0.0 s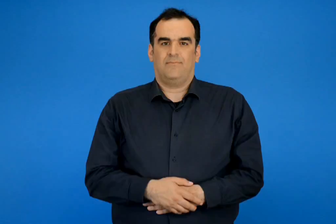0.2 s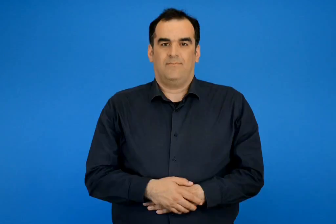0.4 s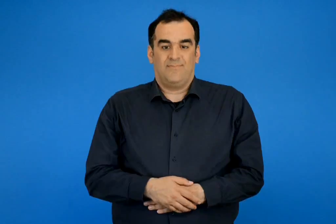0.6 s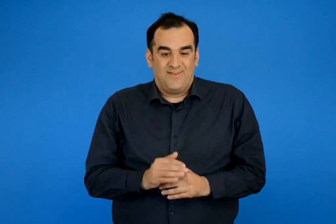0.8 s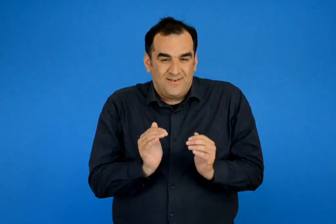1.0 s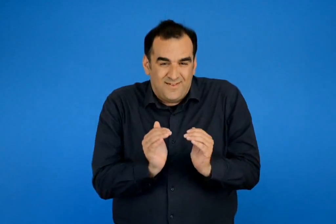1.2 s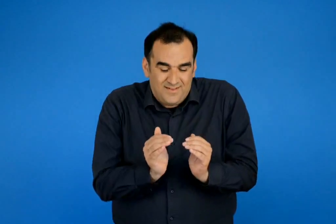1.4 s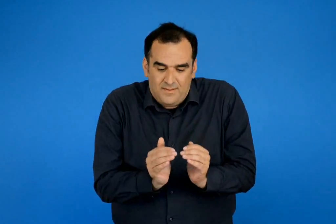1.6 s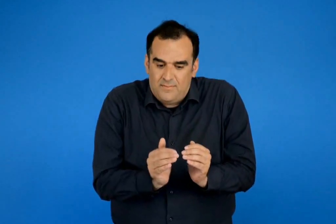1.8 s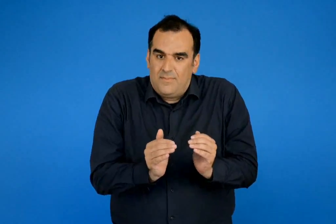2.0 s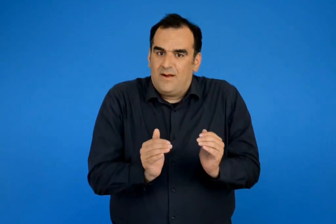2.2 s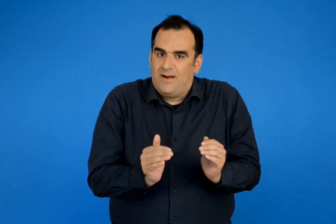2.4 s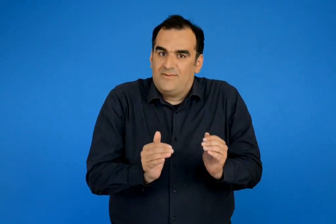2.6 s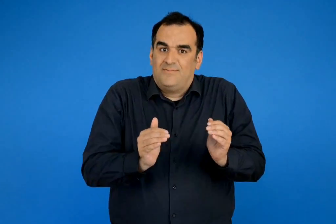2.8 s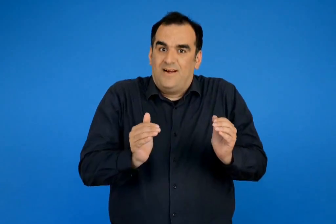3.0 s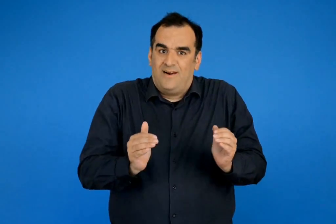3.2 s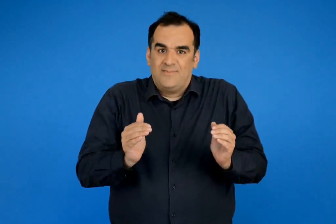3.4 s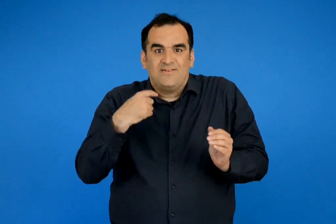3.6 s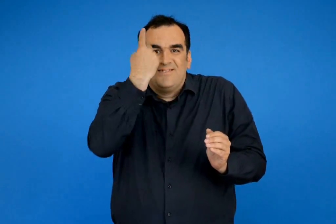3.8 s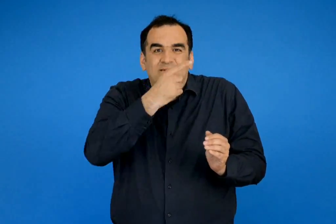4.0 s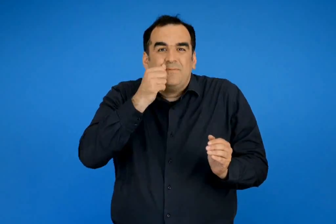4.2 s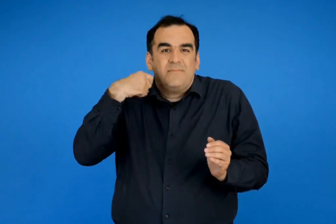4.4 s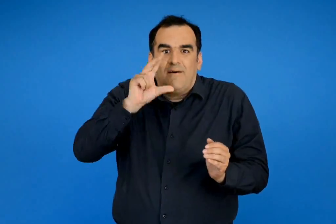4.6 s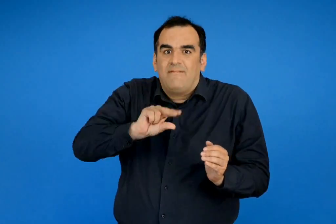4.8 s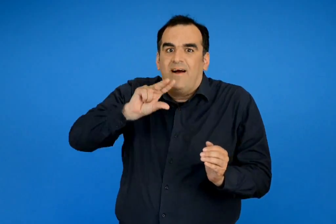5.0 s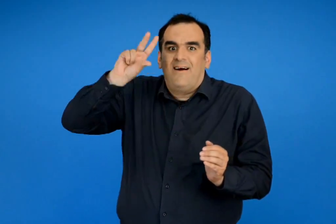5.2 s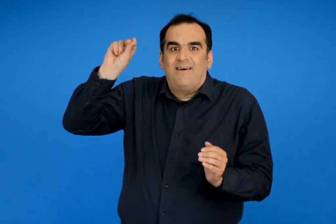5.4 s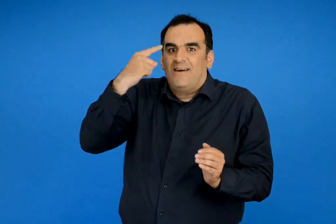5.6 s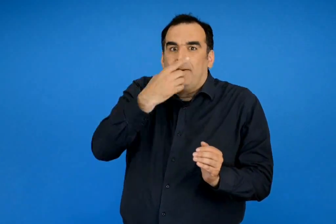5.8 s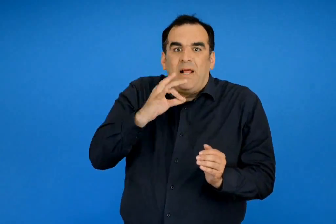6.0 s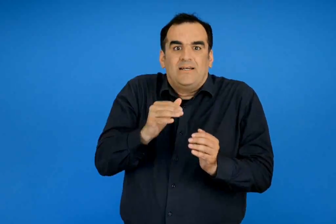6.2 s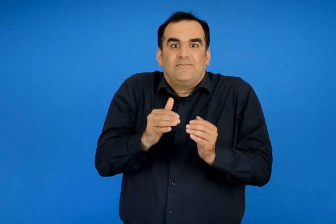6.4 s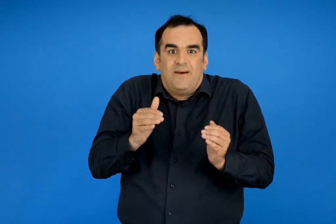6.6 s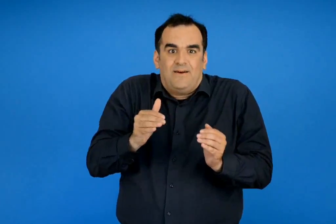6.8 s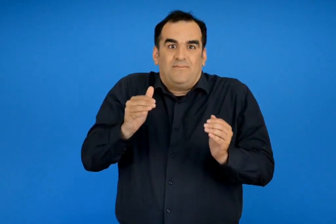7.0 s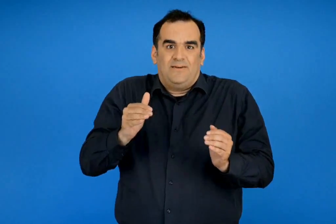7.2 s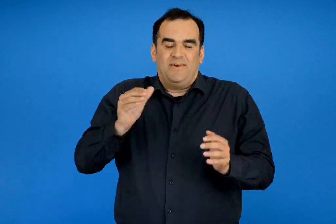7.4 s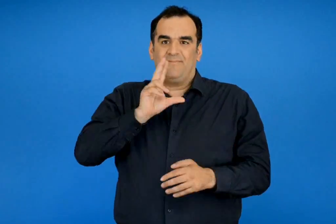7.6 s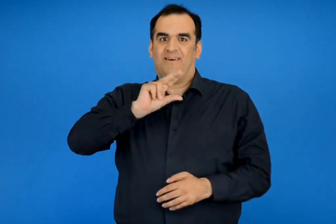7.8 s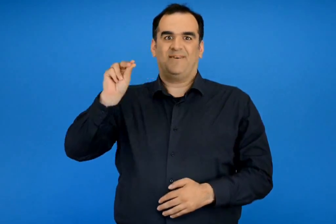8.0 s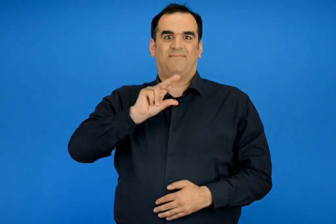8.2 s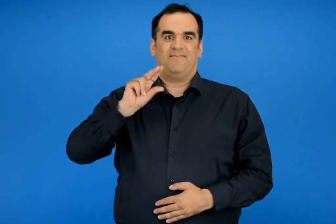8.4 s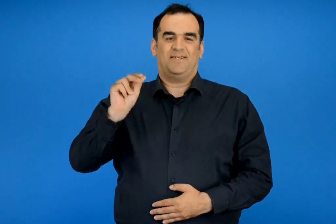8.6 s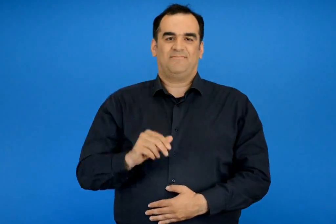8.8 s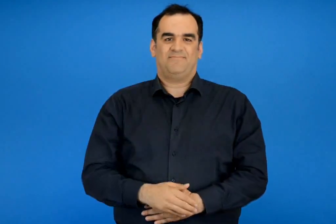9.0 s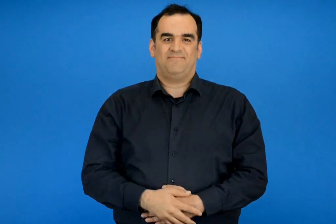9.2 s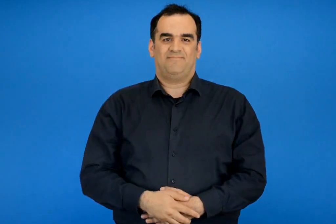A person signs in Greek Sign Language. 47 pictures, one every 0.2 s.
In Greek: τα μικρά μεγάλωναν μέρα με τη μέρα και όλο και περισσότερο έμοιαζαν με τους γονείς τους
